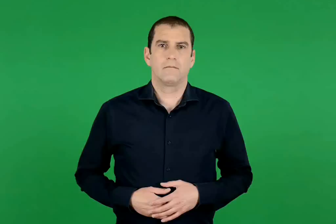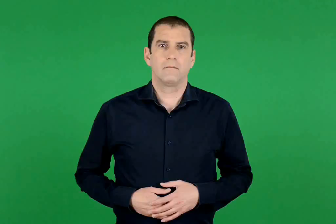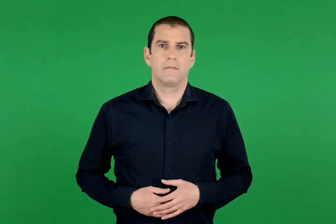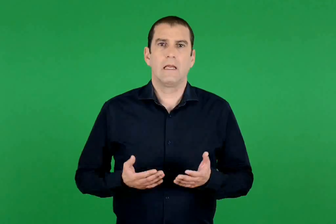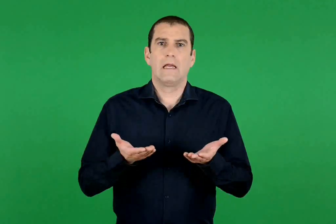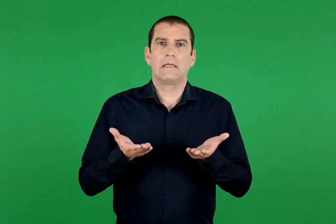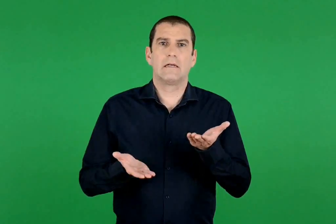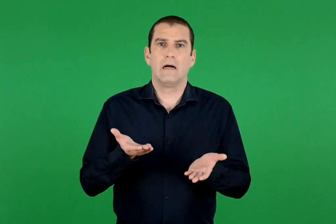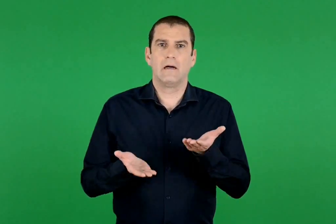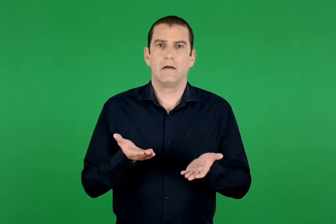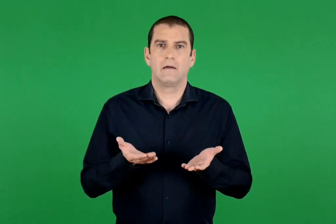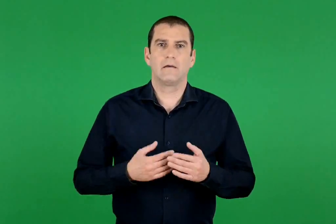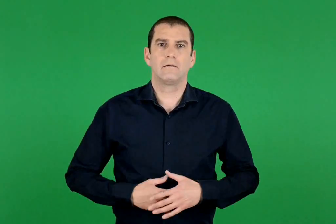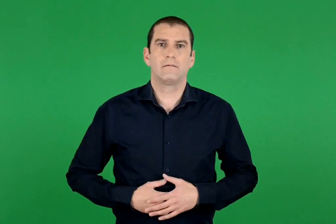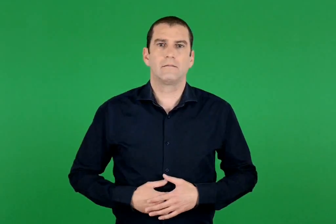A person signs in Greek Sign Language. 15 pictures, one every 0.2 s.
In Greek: κιλά
